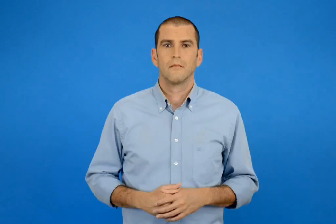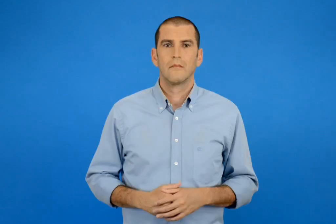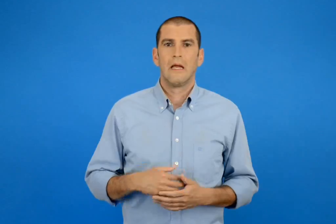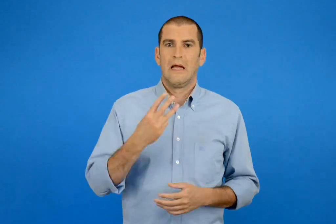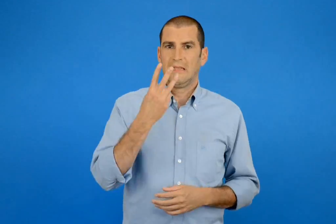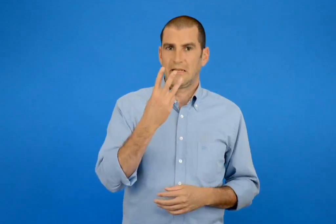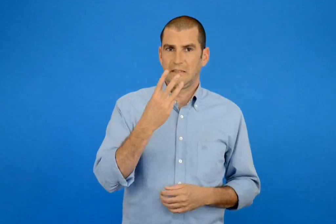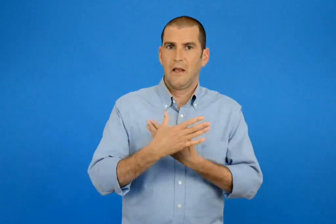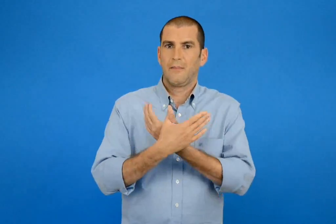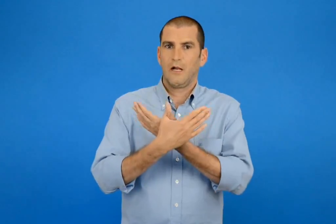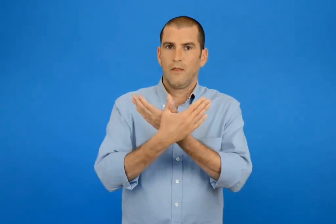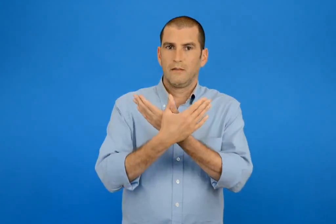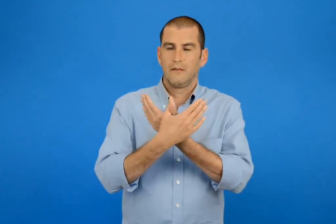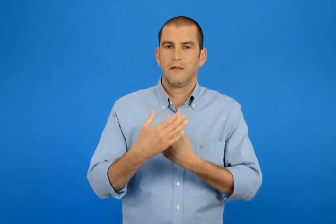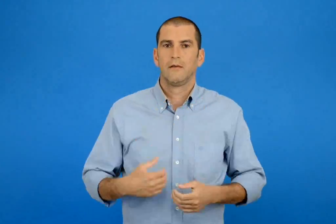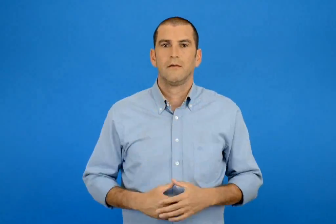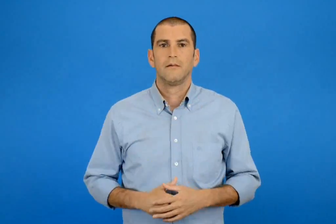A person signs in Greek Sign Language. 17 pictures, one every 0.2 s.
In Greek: οι 3 πεταλούδες ;
